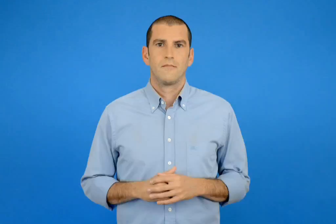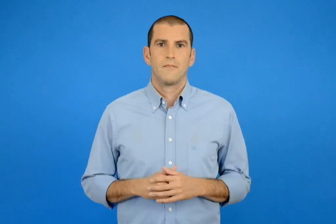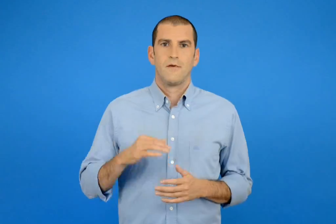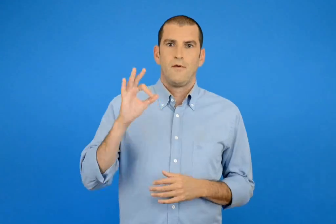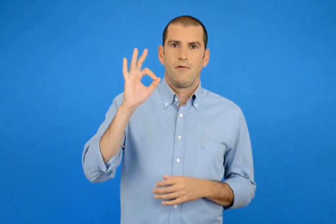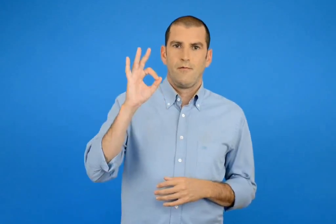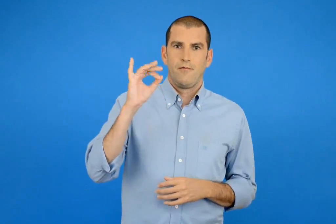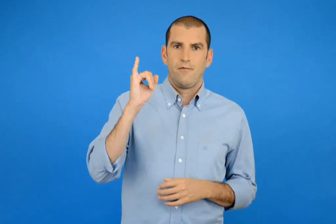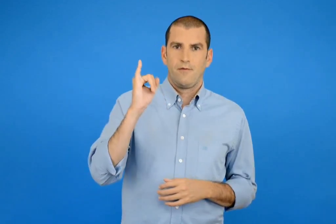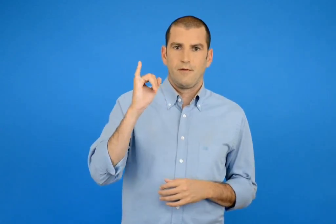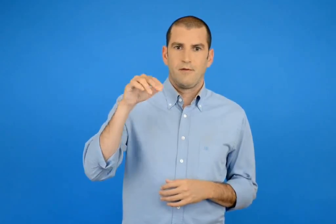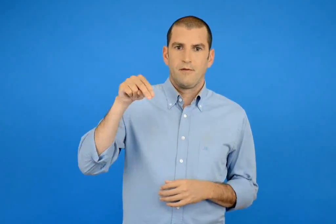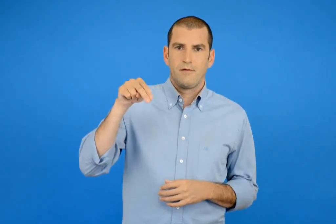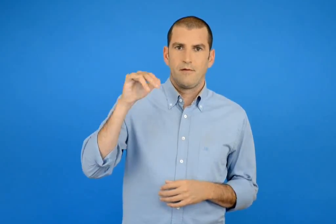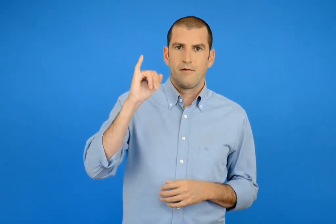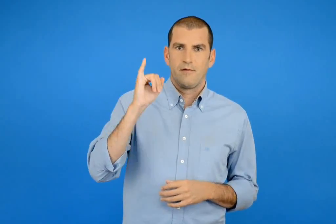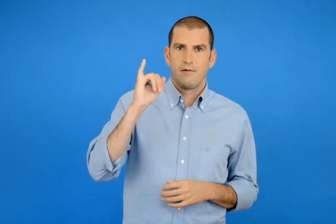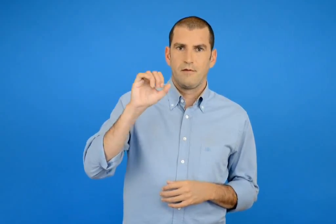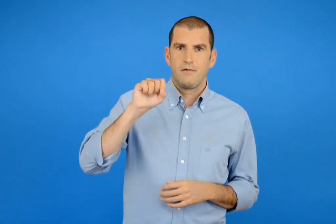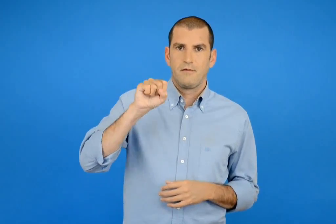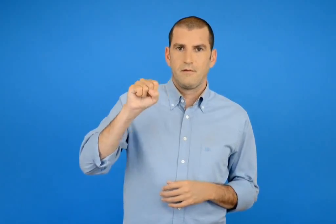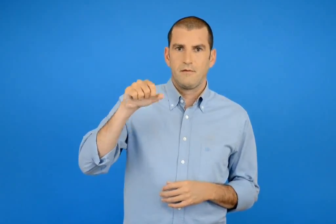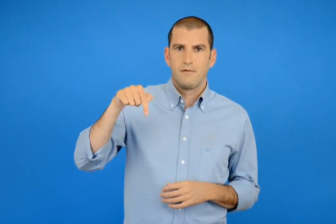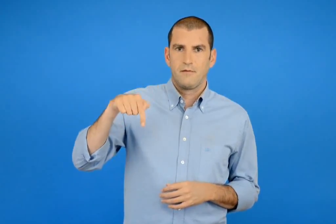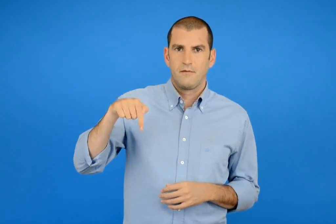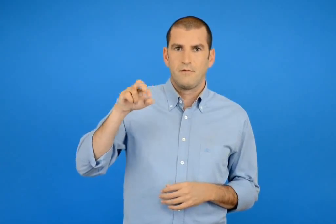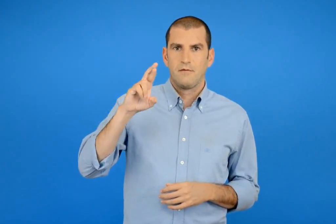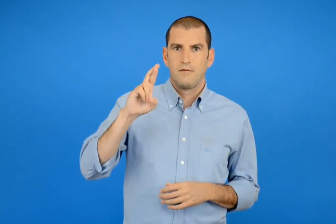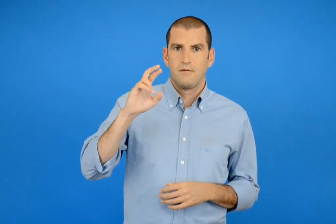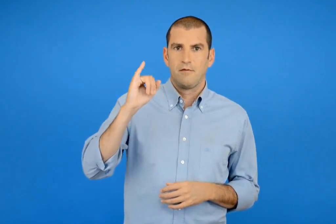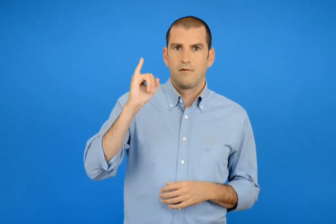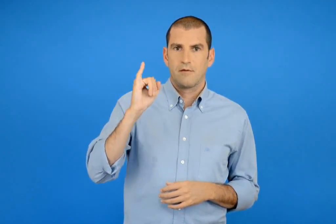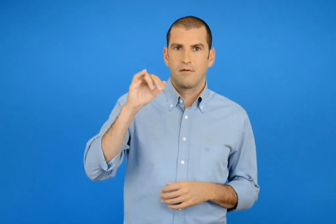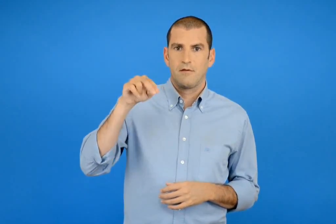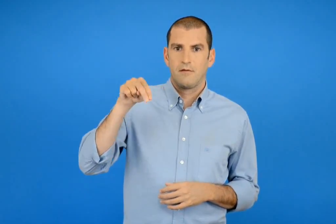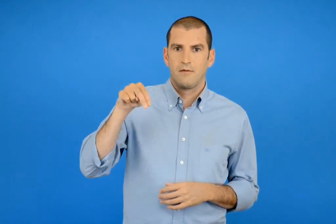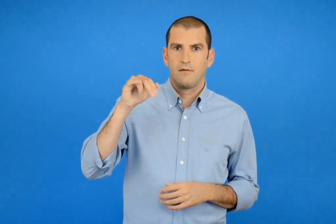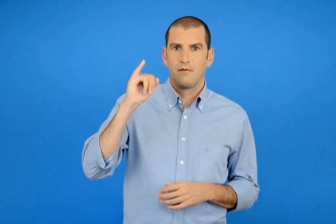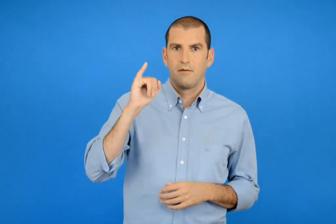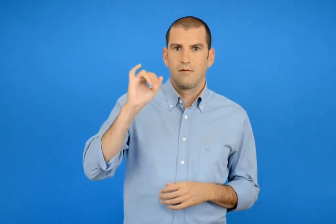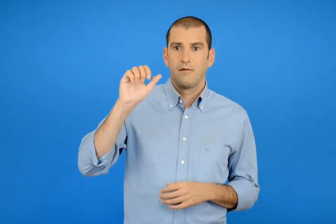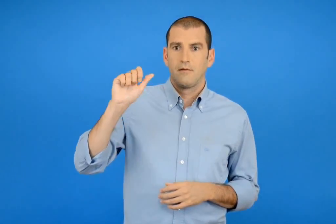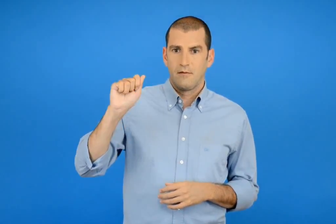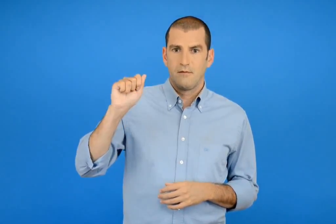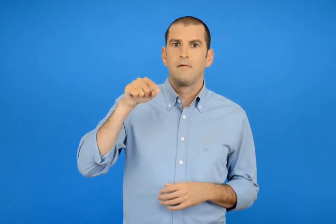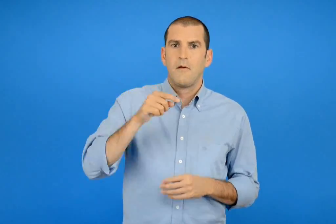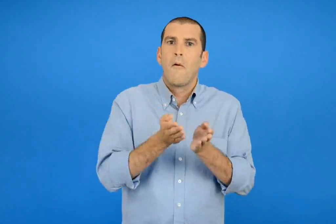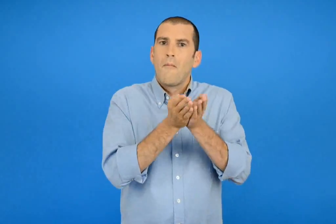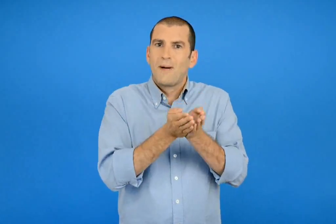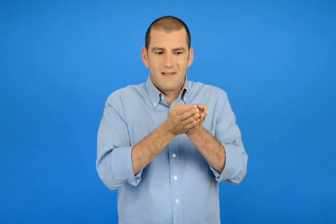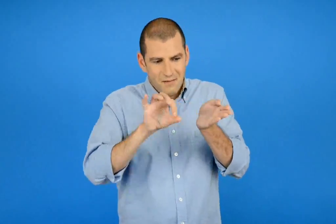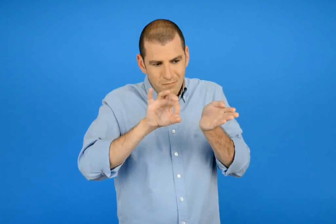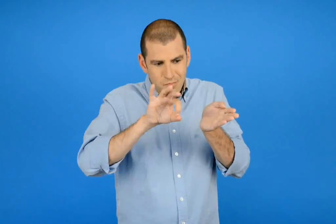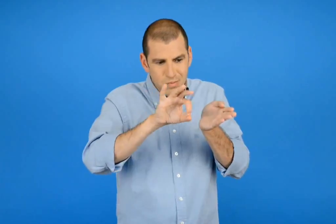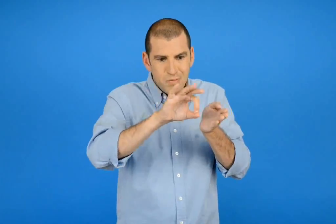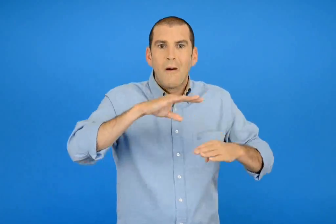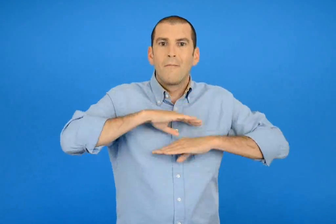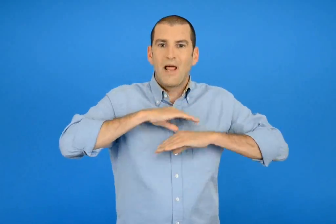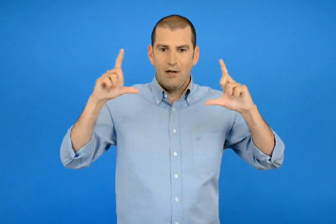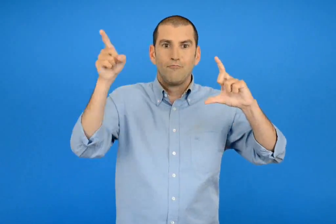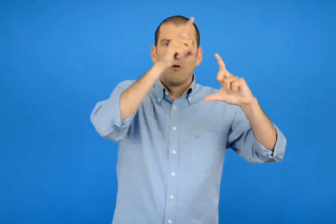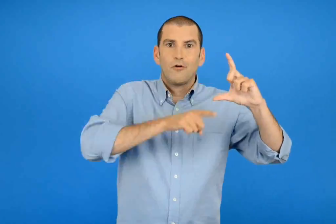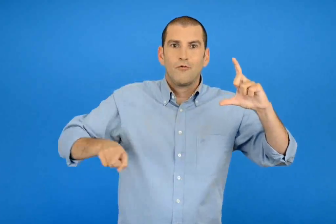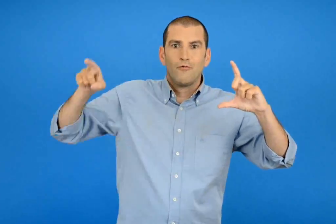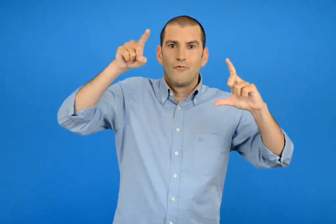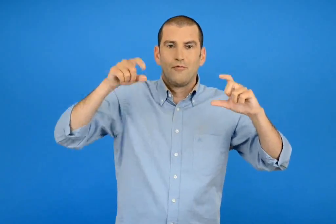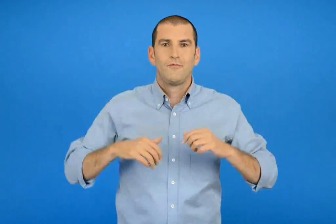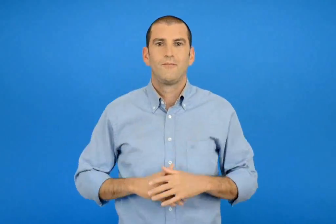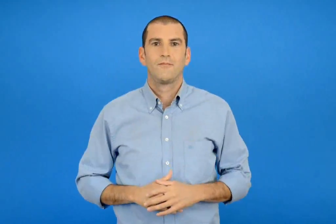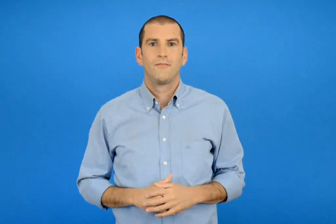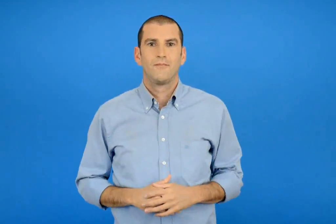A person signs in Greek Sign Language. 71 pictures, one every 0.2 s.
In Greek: φινιστρίνια τα στρογγυλά παράθυρα στα πλοία
